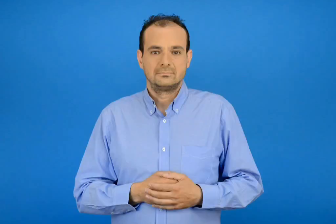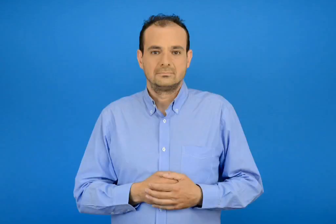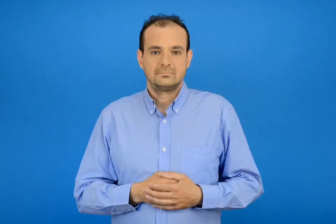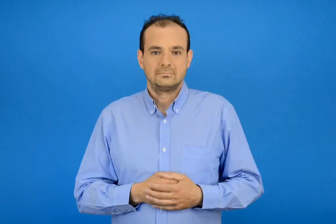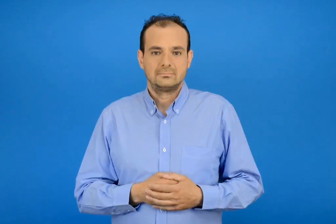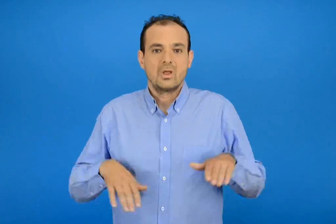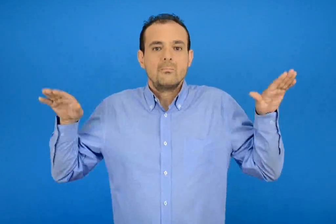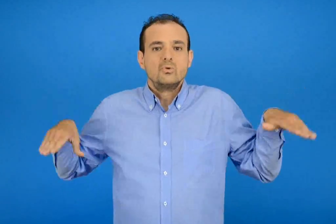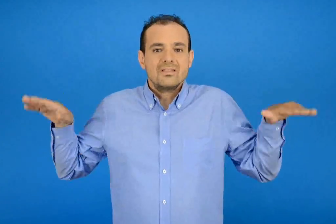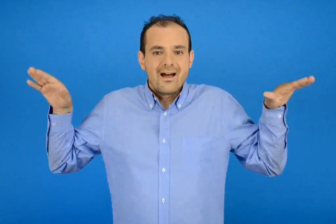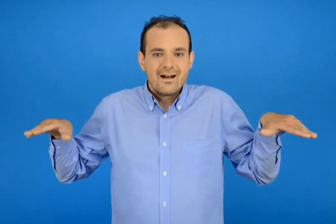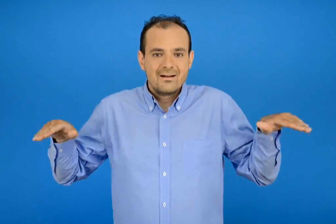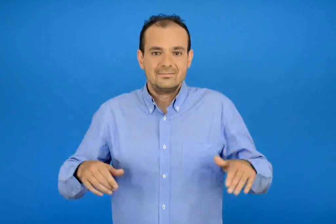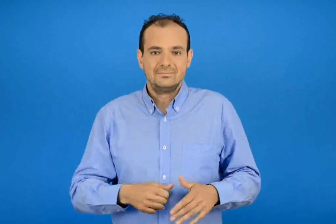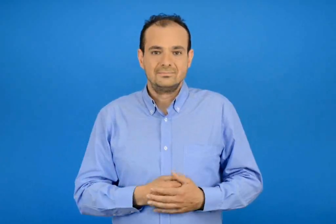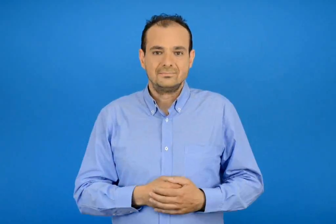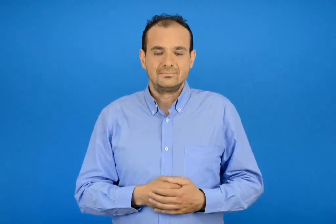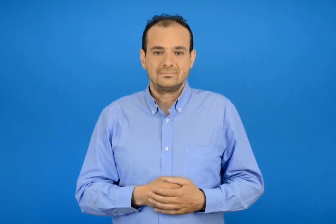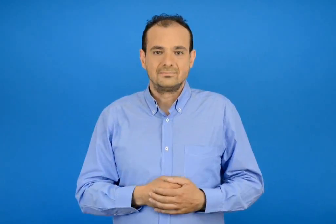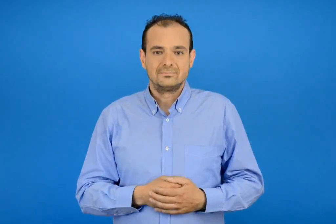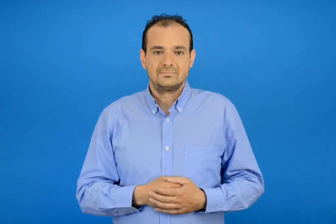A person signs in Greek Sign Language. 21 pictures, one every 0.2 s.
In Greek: τα πουλιά
